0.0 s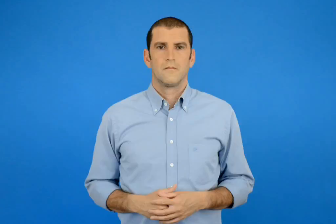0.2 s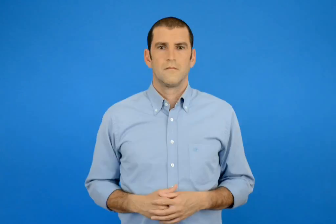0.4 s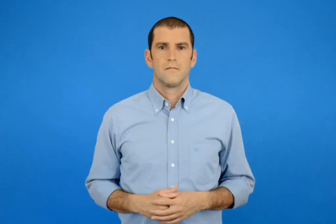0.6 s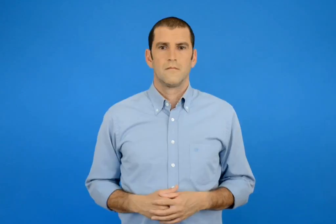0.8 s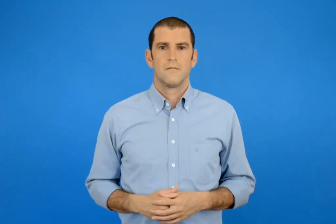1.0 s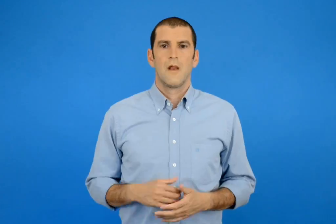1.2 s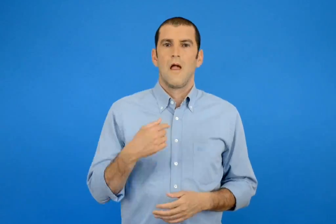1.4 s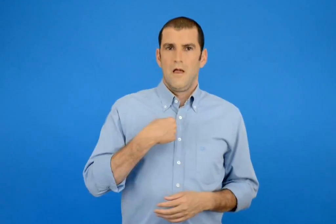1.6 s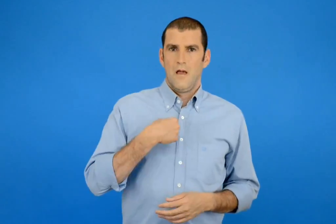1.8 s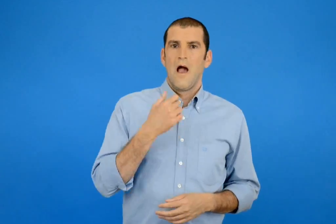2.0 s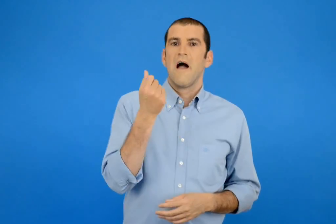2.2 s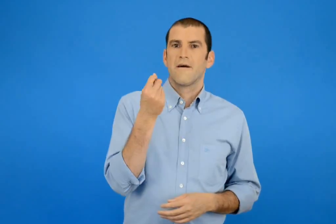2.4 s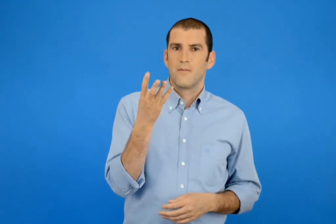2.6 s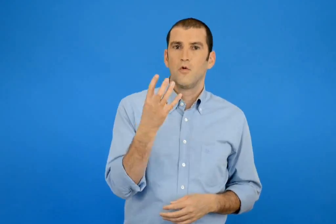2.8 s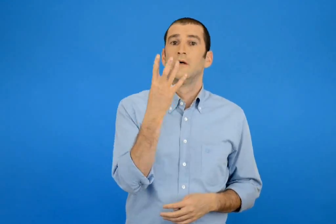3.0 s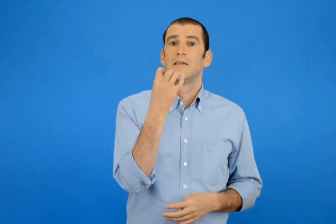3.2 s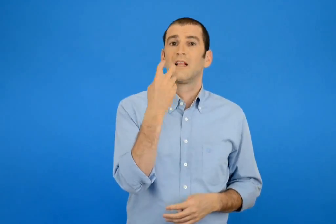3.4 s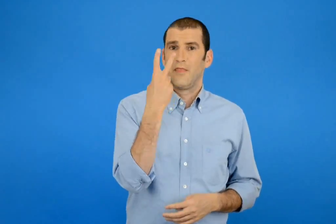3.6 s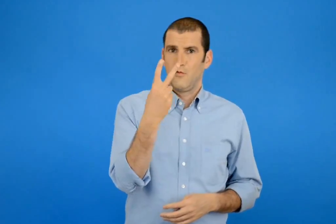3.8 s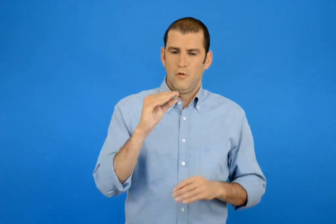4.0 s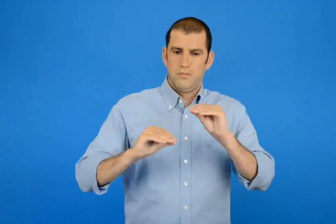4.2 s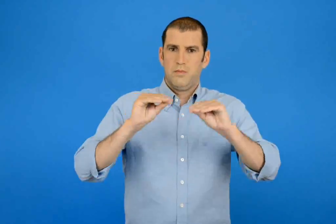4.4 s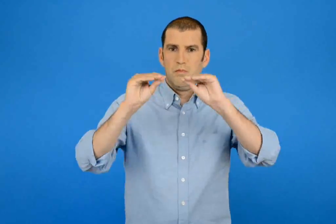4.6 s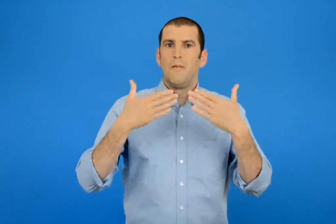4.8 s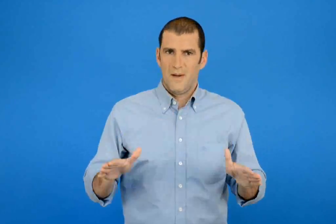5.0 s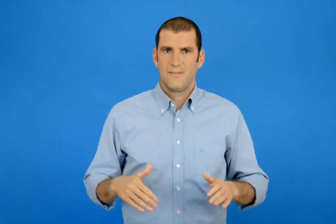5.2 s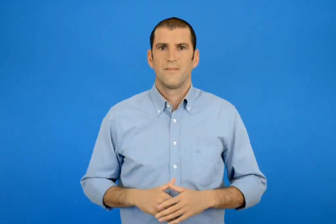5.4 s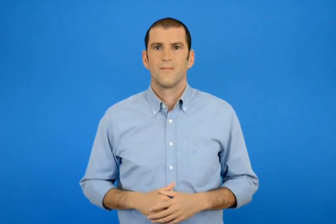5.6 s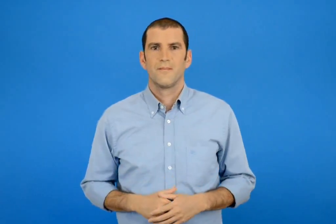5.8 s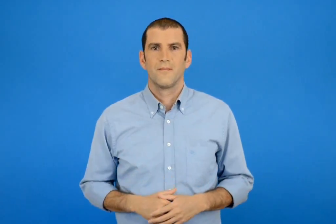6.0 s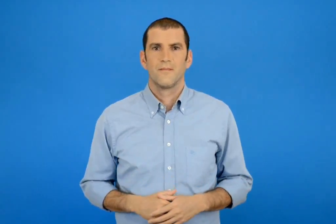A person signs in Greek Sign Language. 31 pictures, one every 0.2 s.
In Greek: έχω φτιάξει τον αριθμό 42
